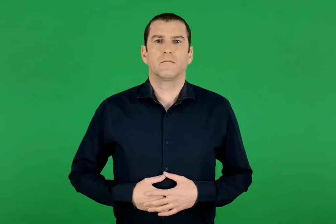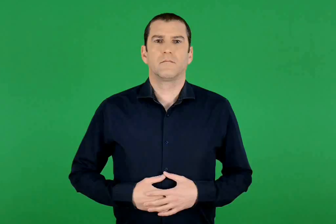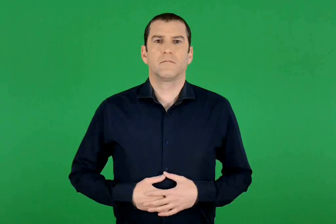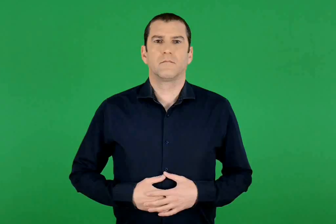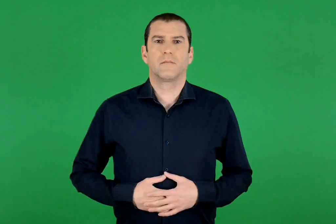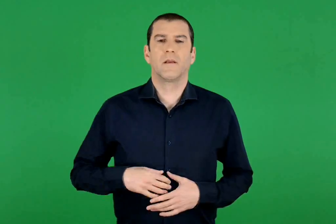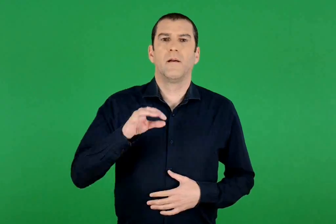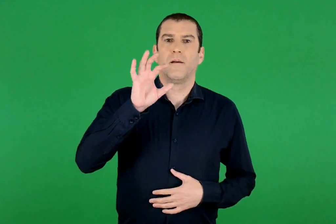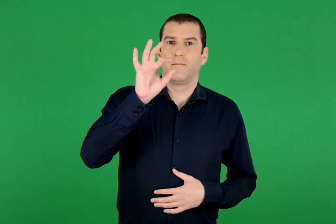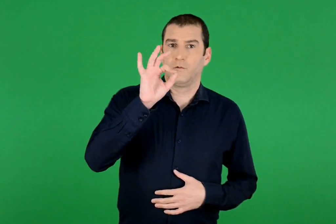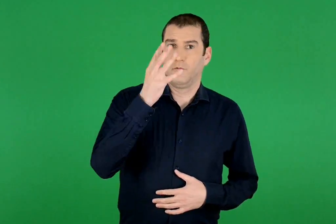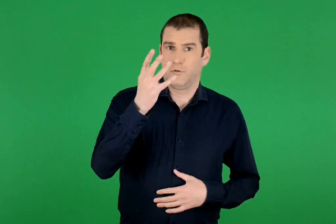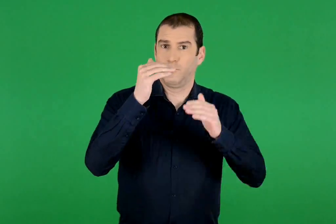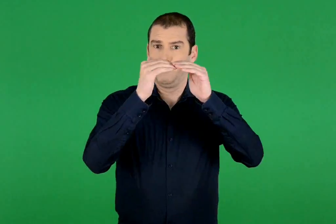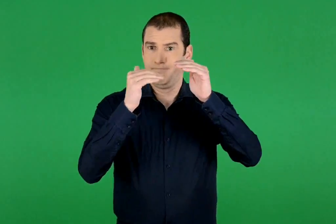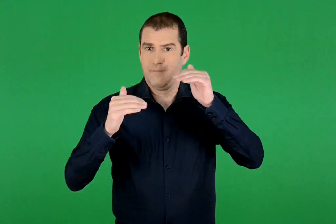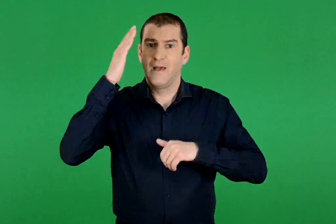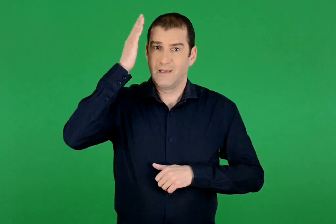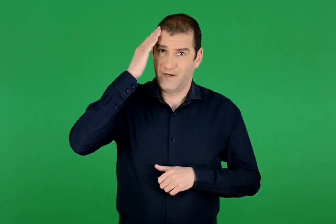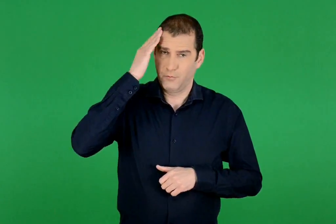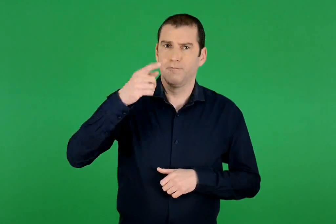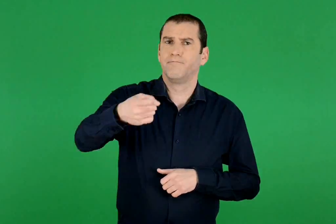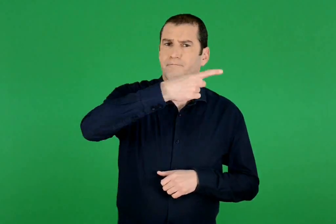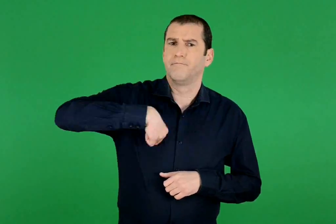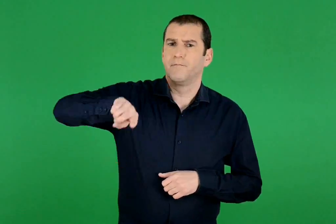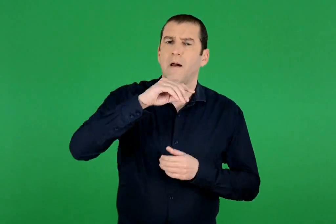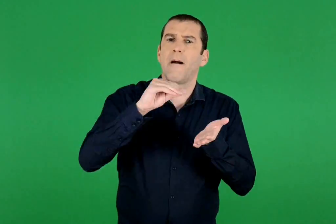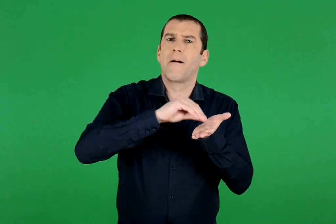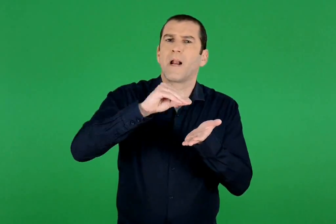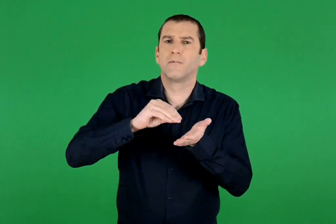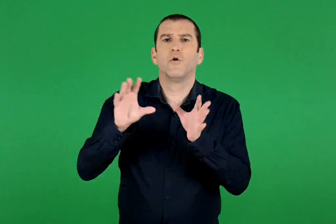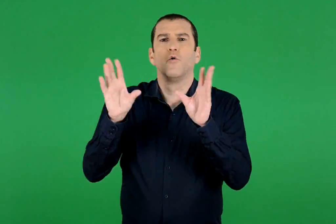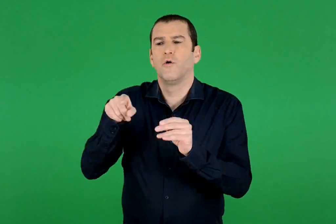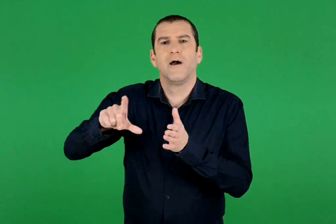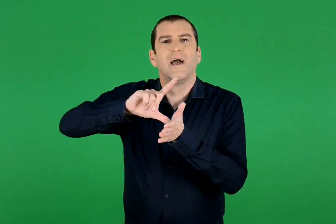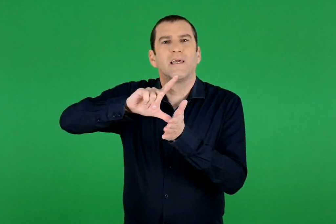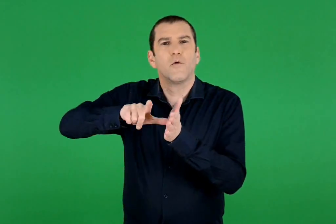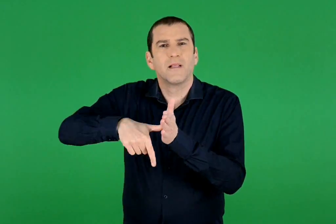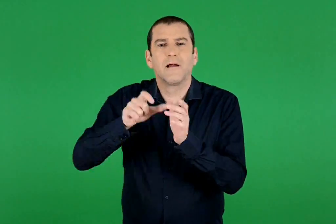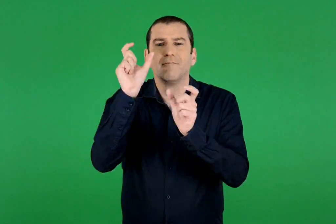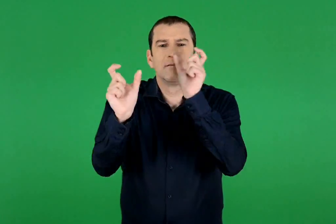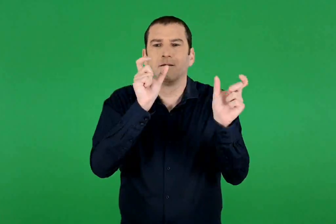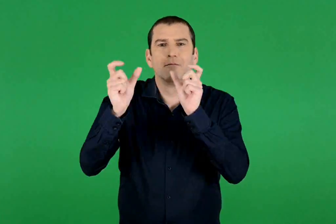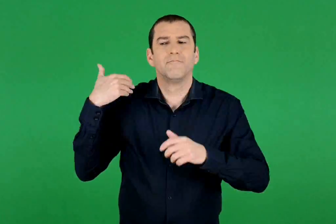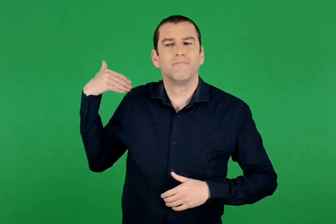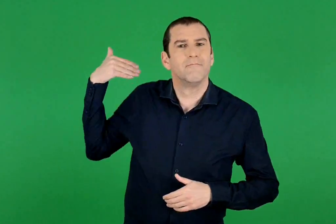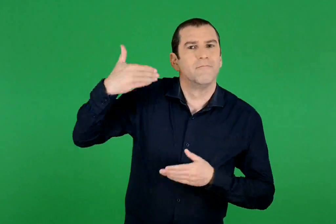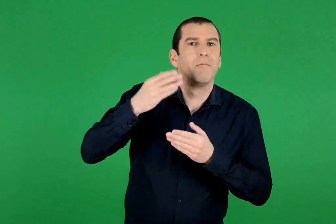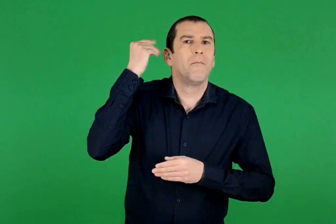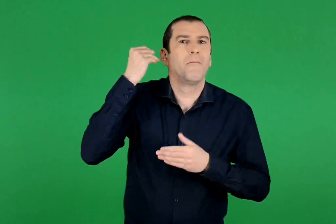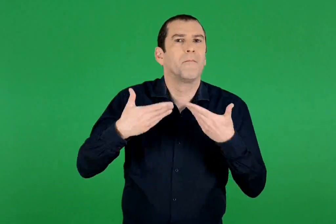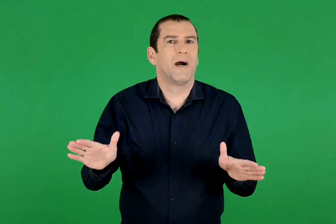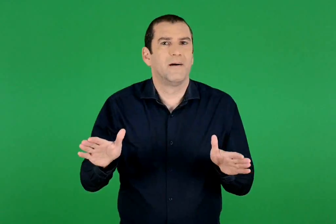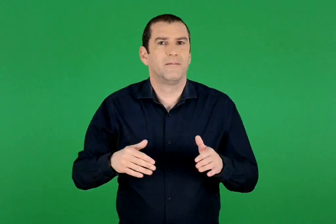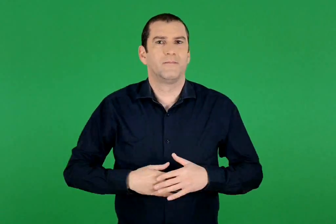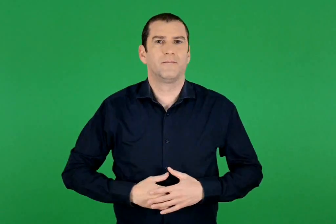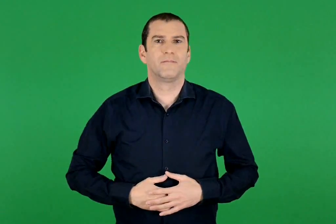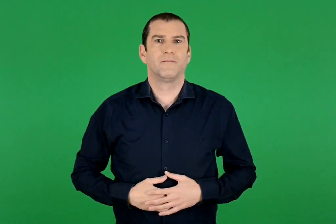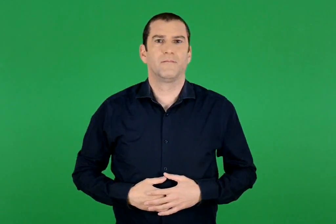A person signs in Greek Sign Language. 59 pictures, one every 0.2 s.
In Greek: στο 54ο κεφάλαιο , θα κάνουμε μια επανάληψη στις έννοιες της γεωμετρίας που έχουμε μάθει μέχρι τώρα
